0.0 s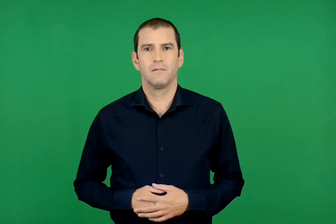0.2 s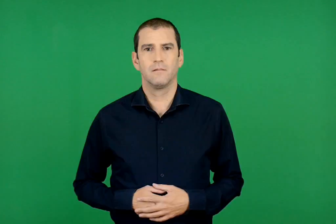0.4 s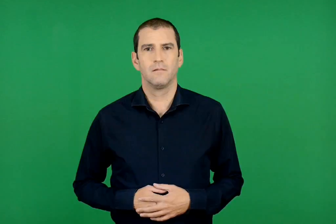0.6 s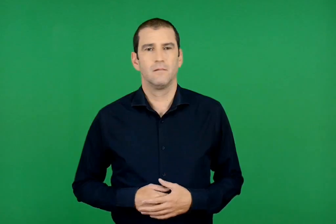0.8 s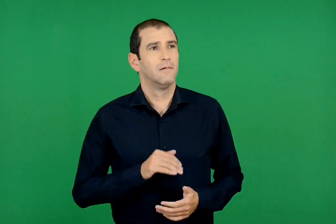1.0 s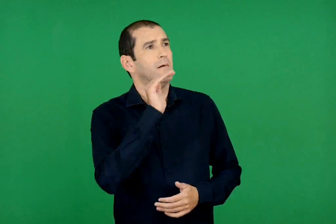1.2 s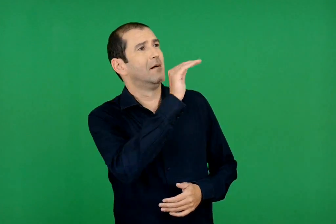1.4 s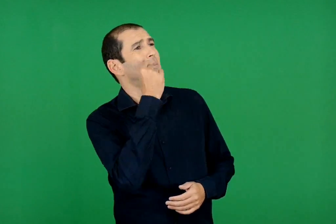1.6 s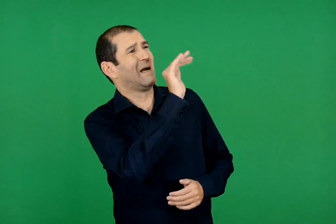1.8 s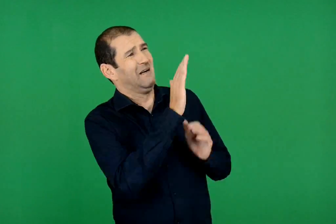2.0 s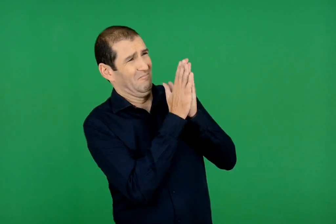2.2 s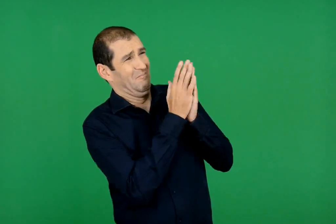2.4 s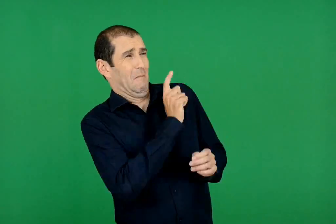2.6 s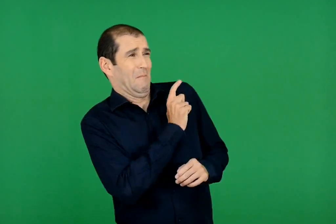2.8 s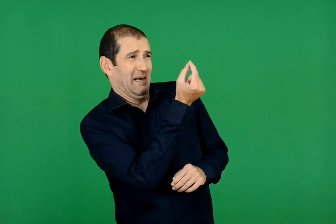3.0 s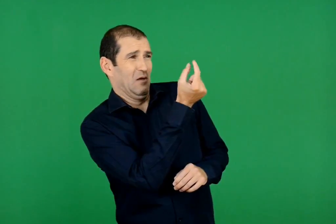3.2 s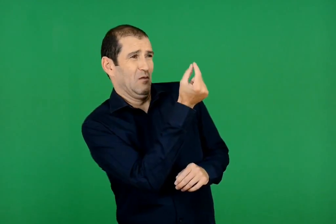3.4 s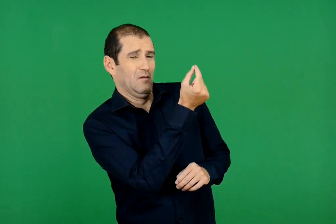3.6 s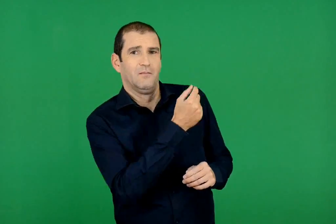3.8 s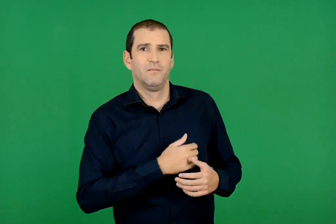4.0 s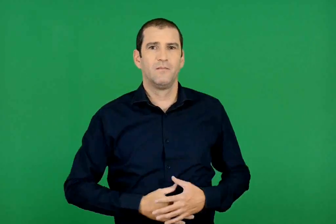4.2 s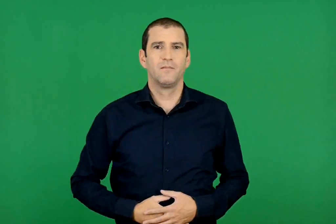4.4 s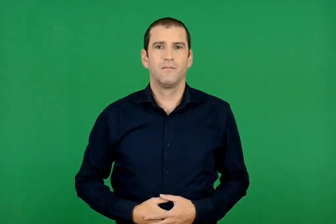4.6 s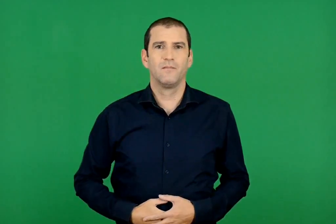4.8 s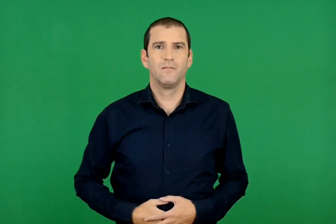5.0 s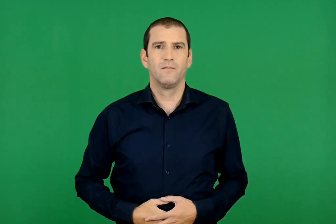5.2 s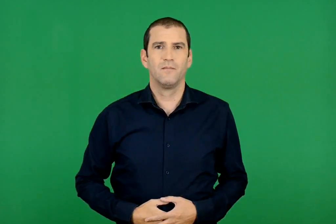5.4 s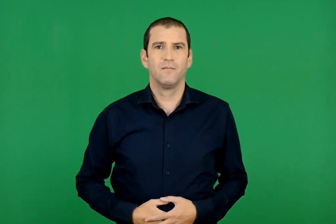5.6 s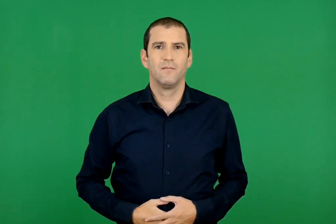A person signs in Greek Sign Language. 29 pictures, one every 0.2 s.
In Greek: στάσου μια στιγμή , πατέρα , παρακάλεσε ο χάρης
